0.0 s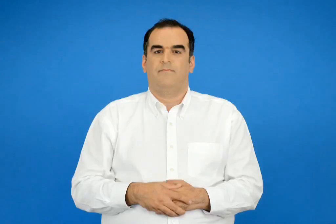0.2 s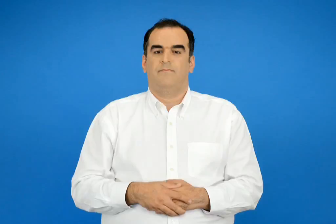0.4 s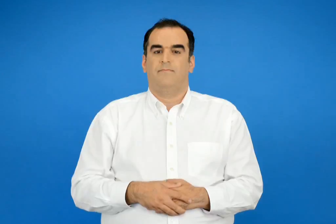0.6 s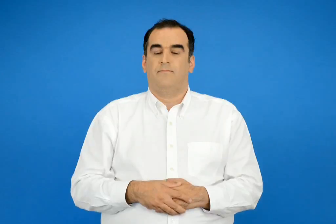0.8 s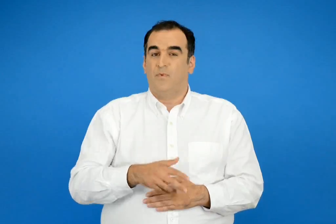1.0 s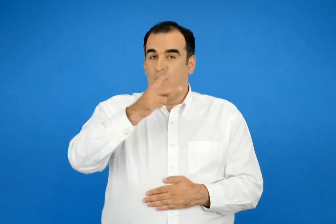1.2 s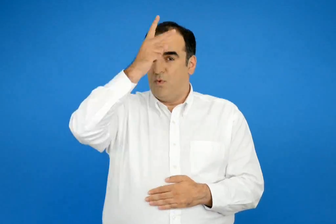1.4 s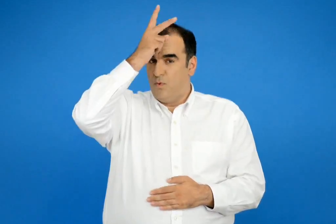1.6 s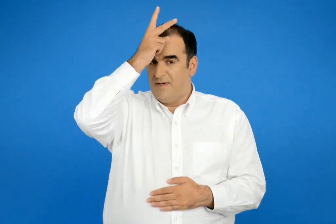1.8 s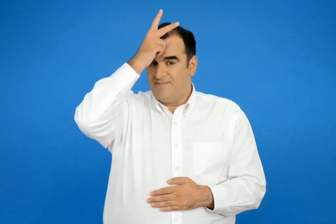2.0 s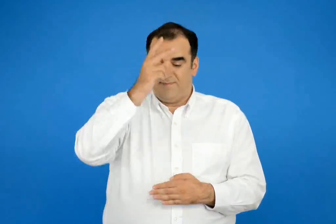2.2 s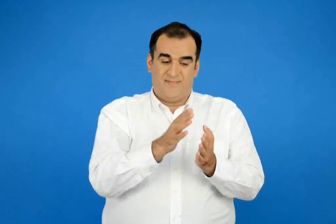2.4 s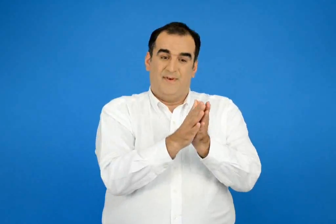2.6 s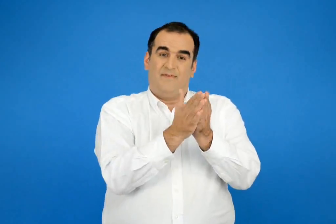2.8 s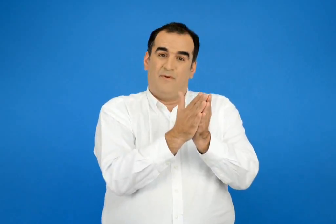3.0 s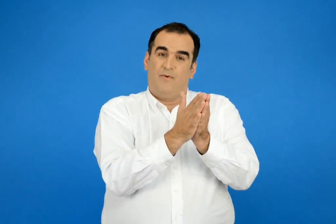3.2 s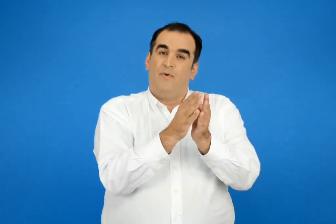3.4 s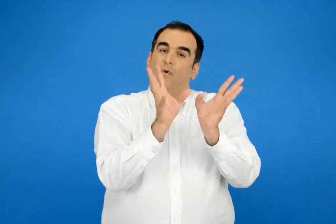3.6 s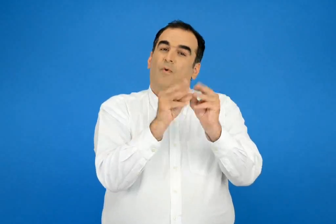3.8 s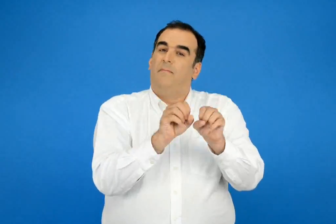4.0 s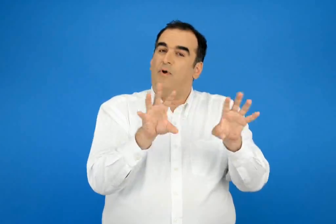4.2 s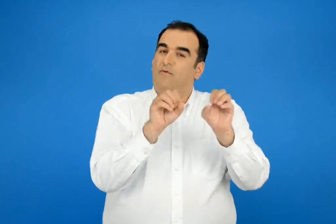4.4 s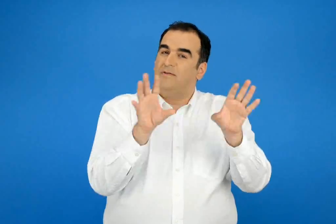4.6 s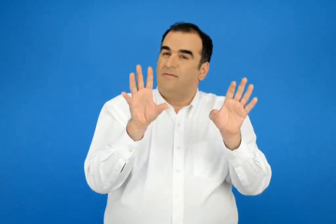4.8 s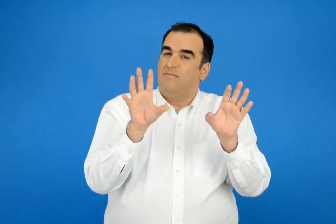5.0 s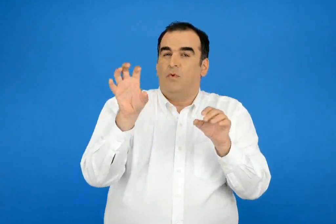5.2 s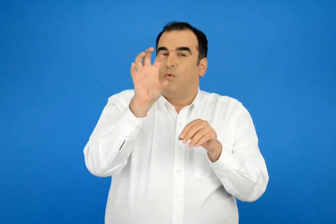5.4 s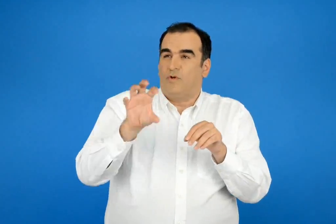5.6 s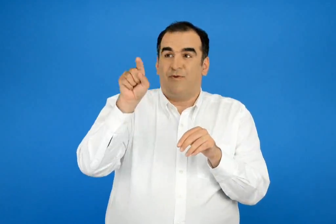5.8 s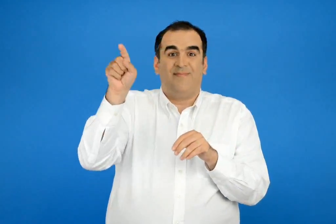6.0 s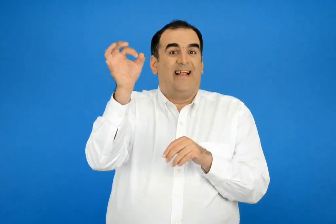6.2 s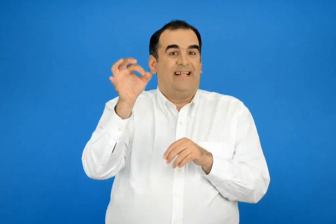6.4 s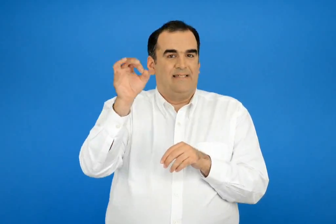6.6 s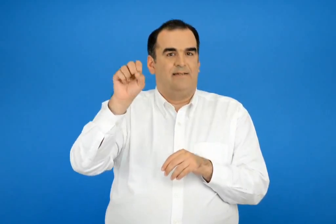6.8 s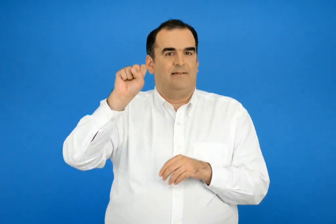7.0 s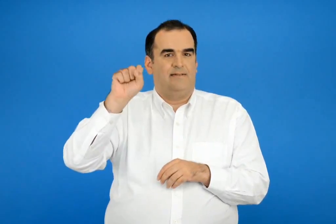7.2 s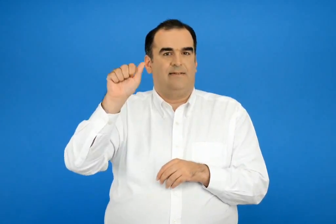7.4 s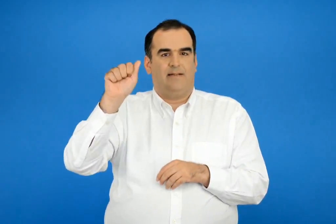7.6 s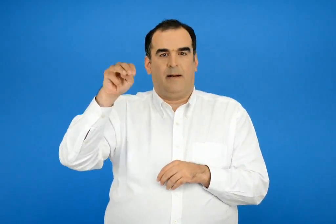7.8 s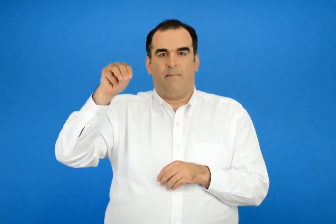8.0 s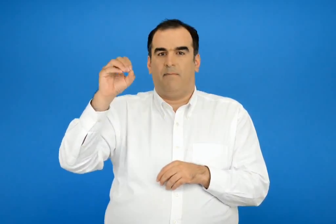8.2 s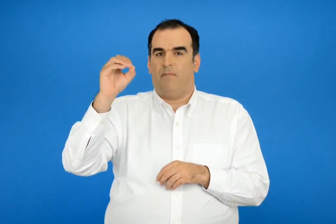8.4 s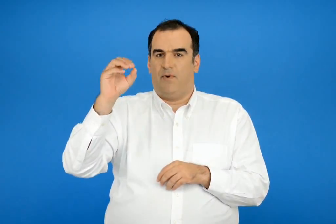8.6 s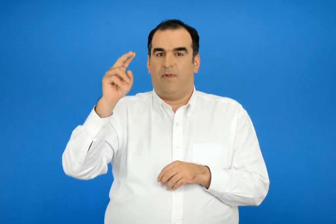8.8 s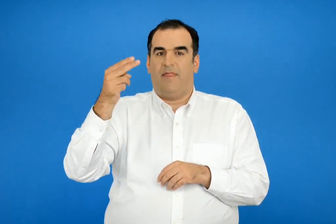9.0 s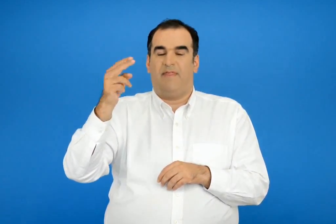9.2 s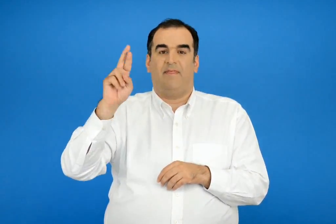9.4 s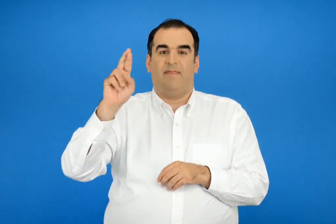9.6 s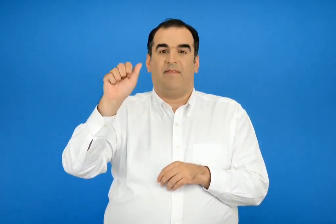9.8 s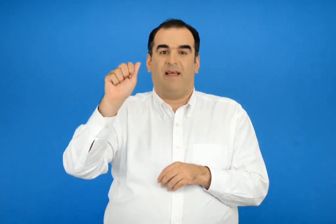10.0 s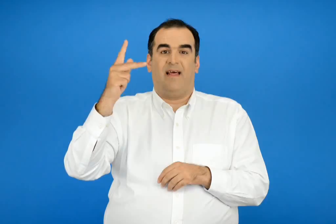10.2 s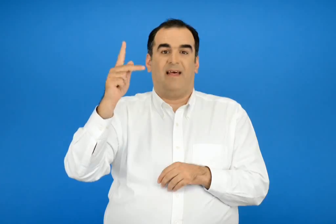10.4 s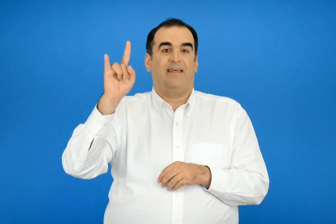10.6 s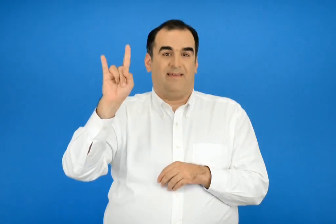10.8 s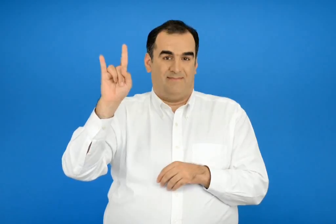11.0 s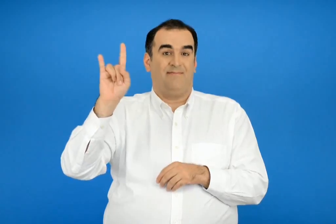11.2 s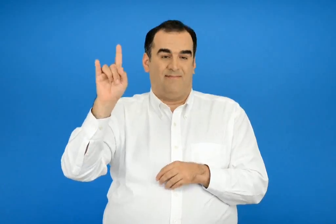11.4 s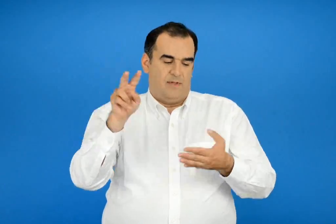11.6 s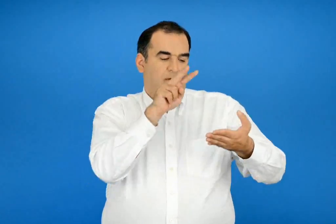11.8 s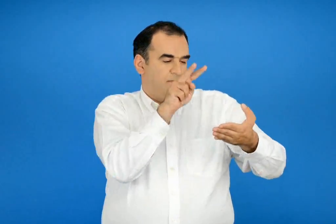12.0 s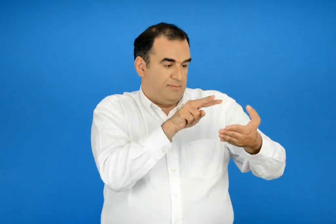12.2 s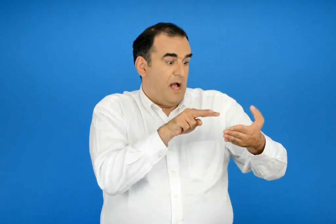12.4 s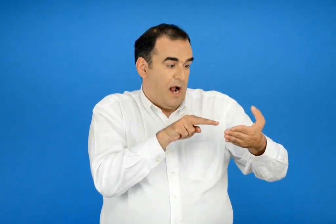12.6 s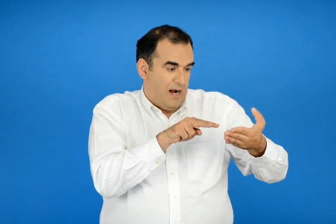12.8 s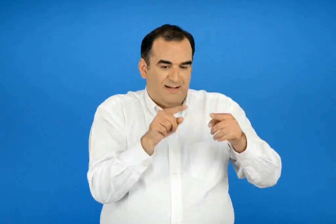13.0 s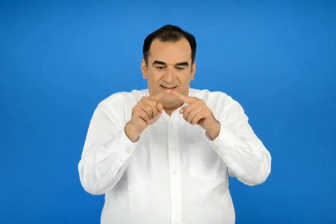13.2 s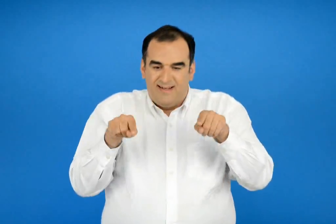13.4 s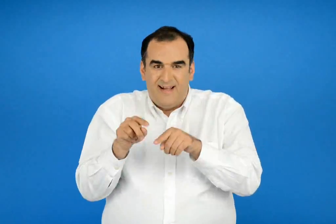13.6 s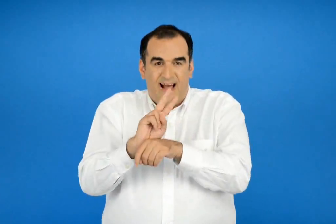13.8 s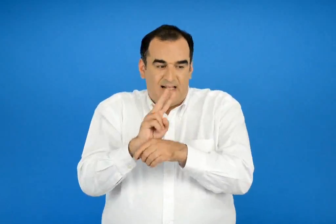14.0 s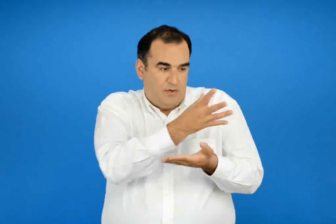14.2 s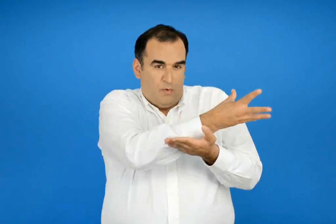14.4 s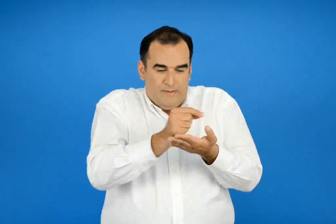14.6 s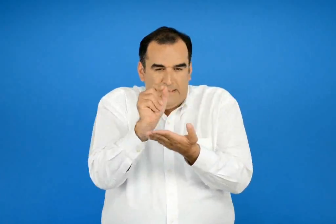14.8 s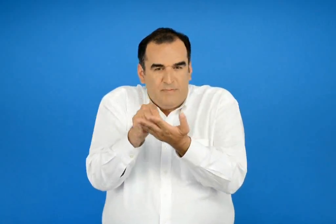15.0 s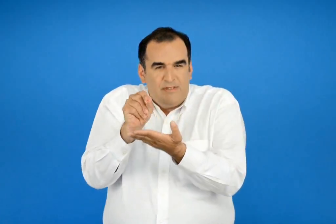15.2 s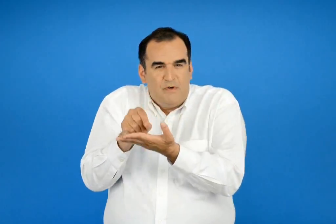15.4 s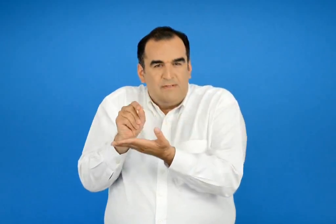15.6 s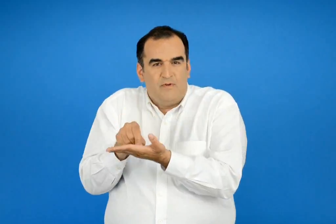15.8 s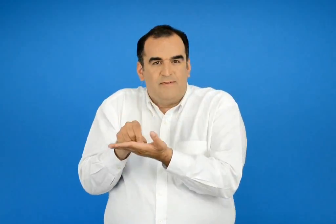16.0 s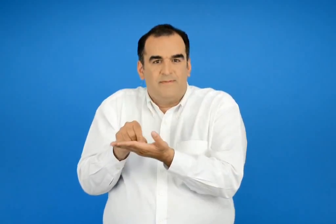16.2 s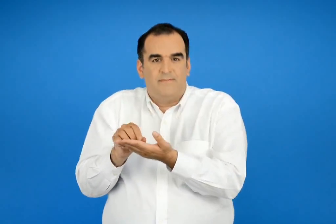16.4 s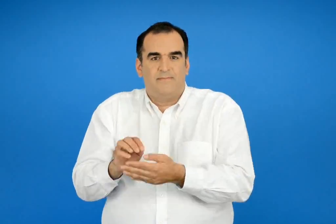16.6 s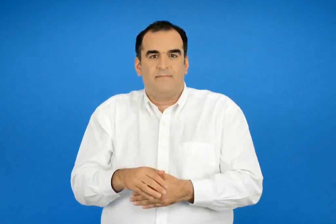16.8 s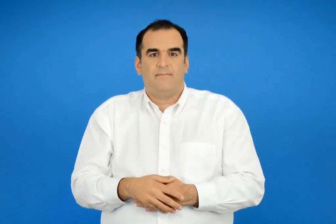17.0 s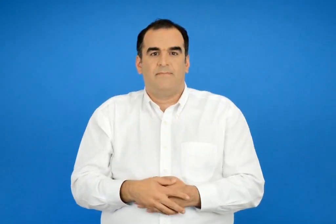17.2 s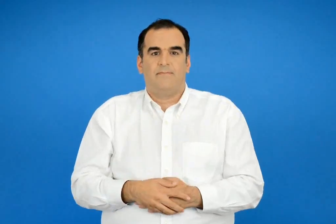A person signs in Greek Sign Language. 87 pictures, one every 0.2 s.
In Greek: ο λουκάς βρήκε έναν τουριστικό οδηγό για τη σαμοθράκη και κράτησε μερικές σημειώσεις σε χαρτάκια
